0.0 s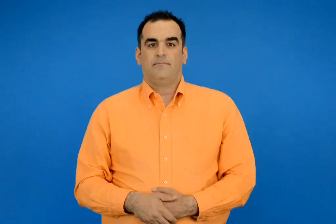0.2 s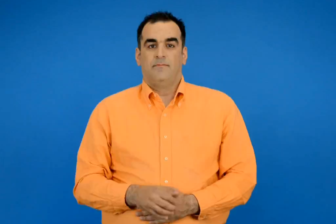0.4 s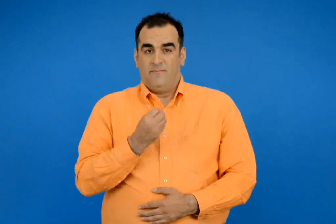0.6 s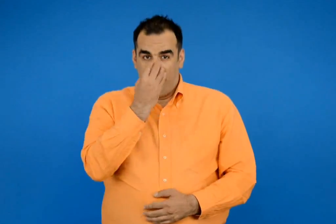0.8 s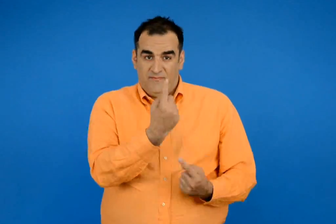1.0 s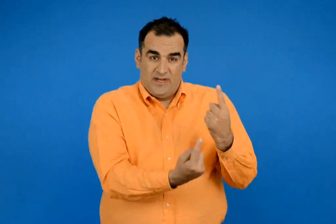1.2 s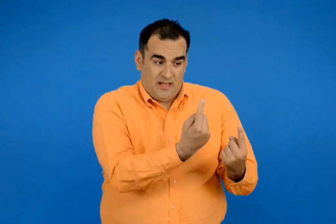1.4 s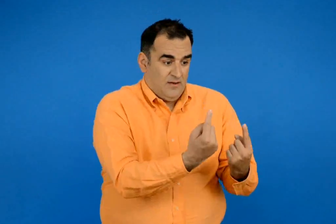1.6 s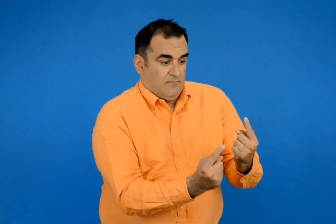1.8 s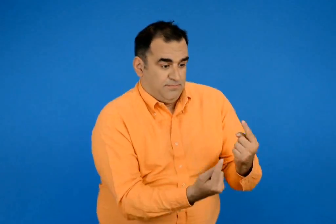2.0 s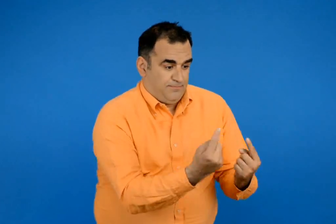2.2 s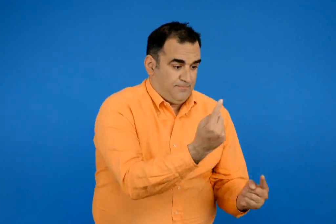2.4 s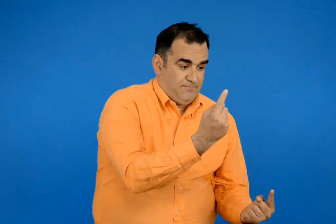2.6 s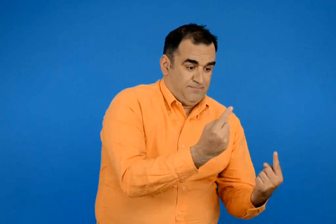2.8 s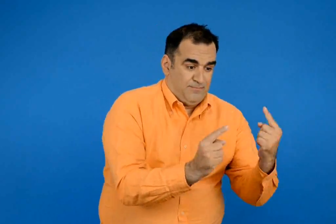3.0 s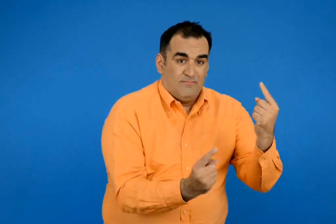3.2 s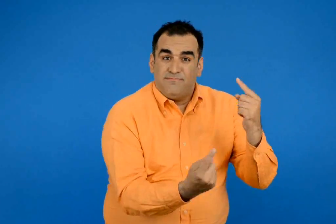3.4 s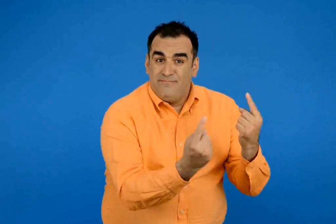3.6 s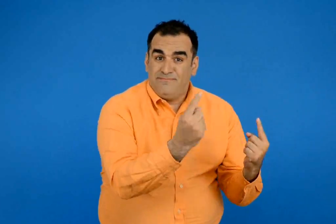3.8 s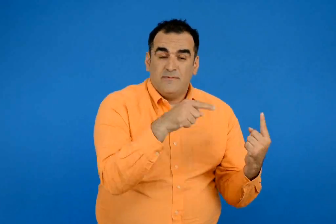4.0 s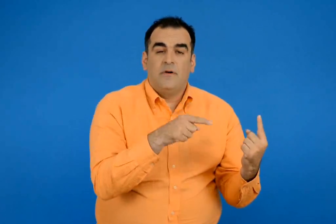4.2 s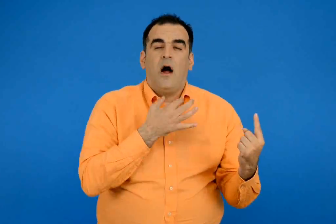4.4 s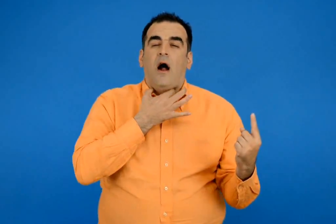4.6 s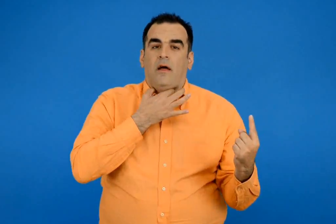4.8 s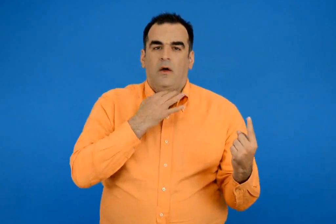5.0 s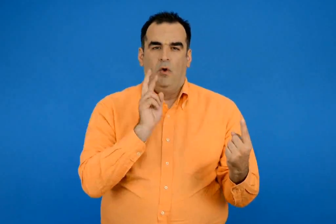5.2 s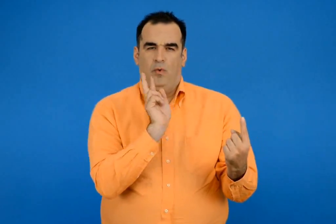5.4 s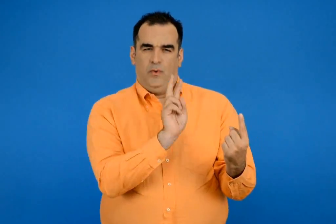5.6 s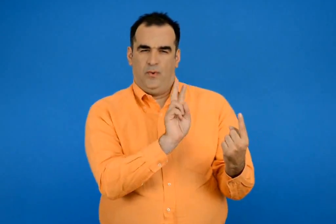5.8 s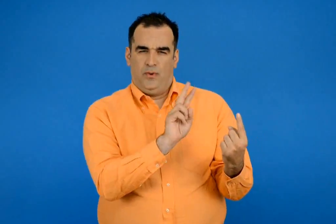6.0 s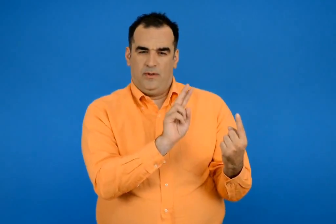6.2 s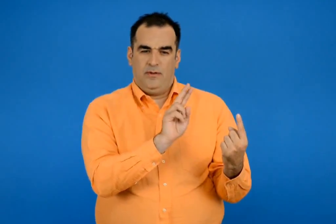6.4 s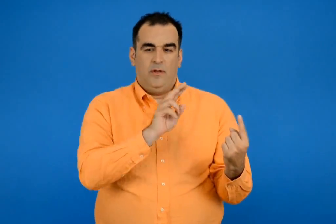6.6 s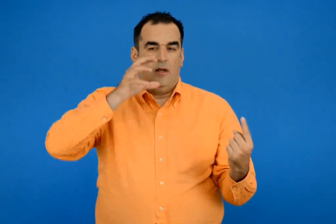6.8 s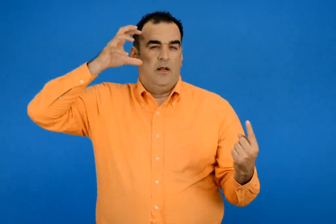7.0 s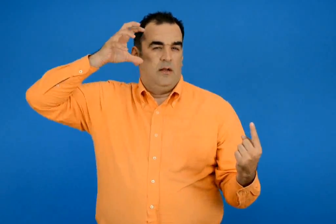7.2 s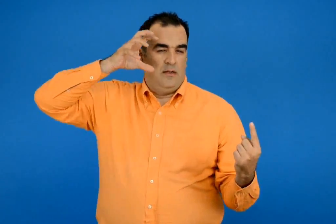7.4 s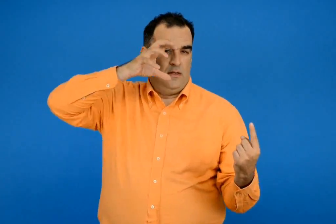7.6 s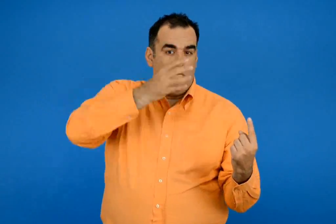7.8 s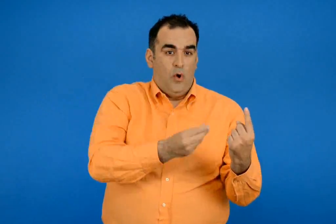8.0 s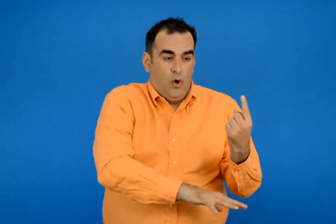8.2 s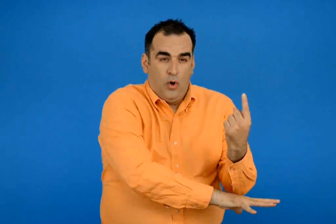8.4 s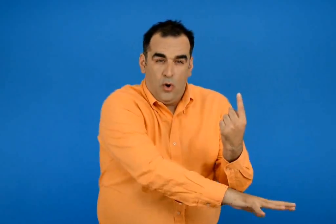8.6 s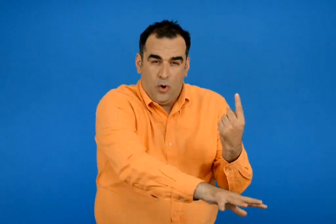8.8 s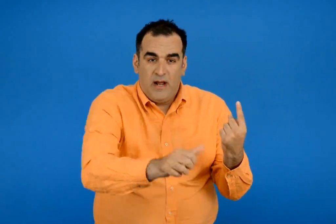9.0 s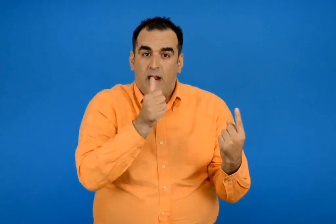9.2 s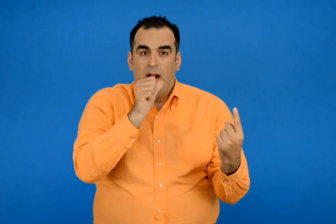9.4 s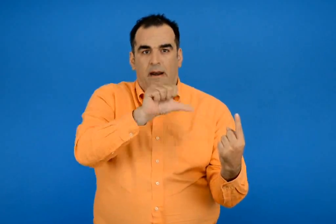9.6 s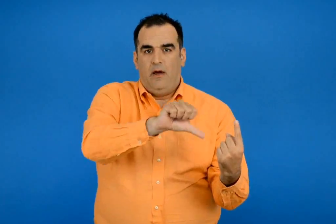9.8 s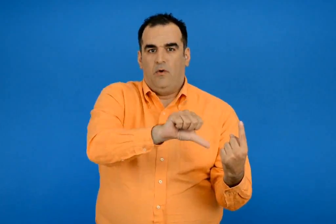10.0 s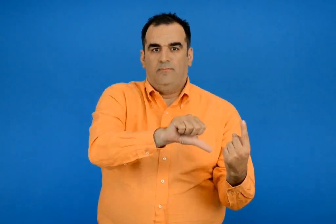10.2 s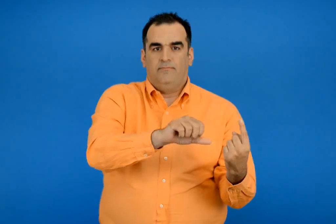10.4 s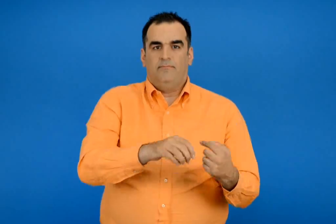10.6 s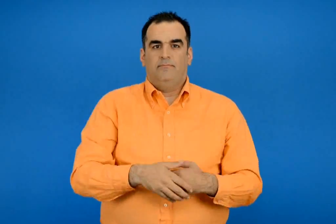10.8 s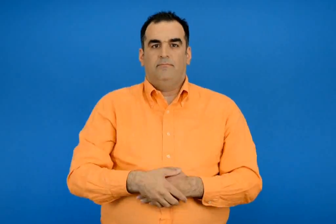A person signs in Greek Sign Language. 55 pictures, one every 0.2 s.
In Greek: τα φυτά για να αναπτυχθούν έχουν ανάγκη από αέρα ήλιο χώμα και νερό
